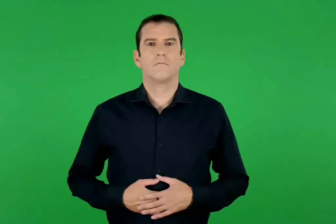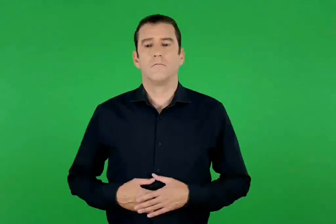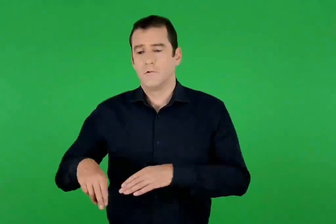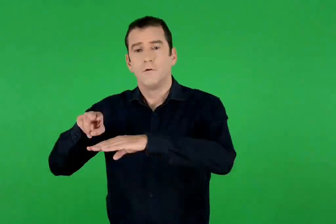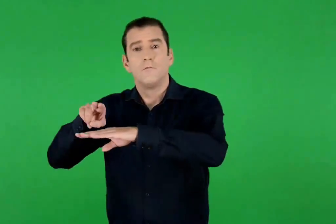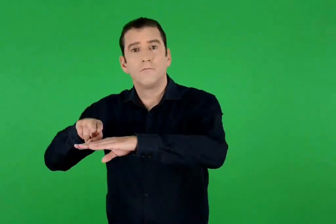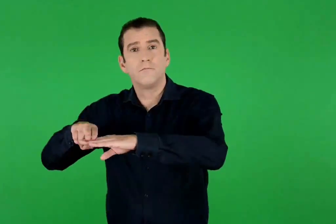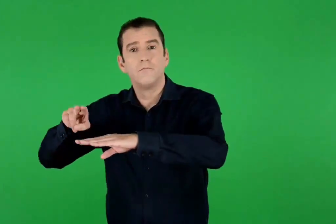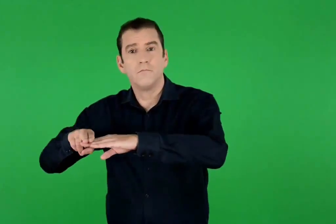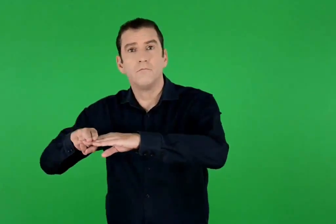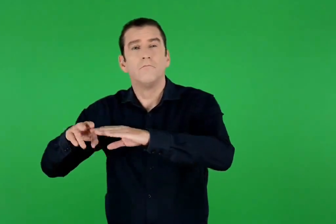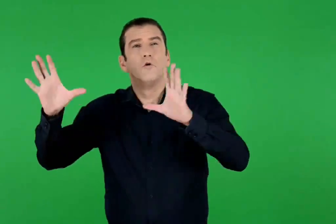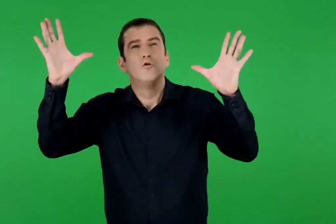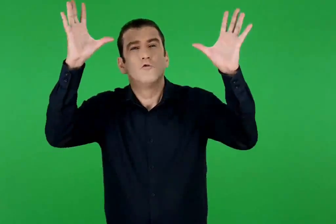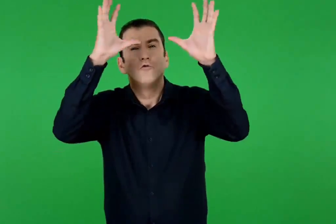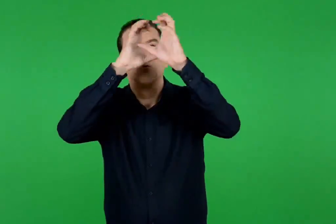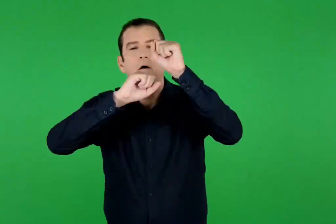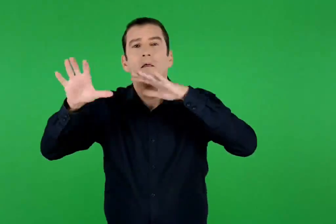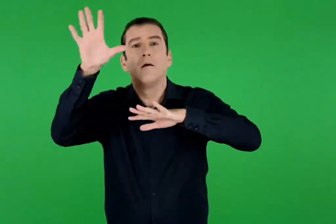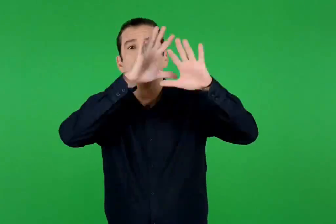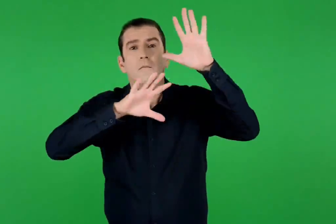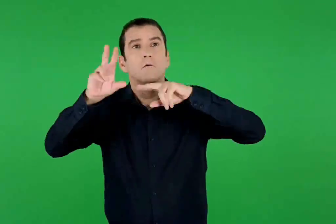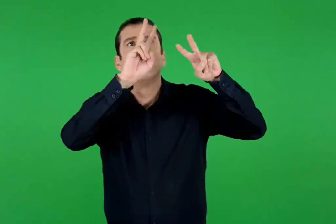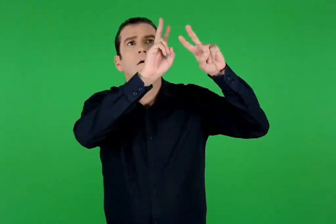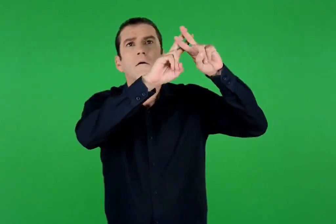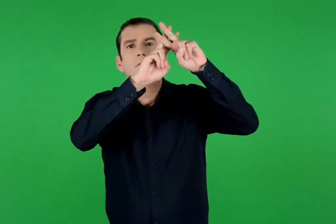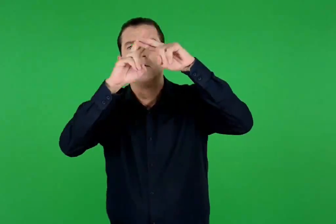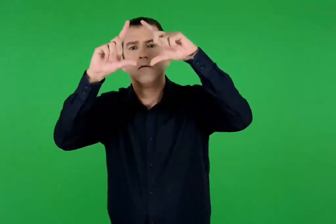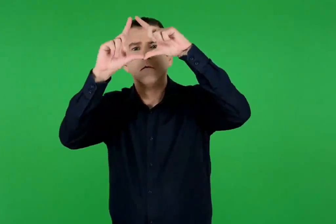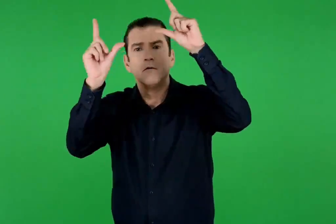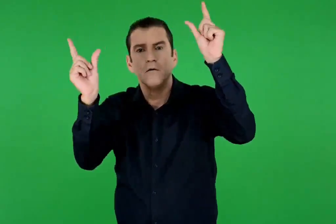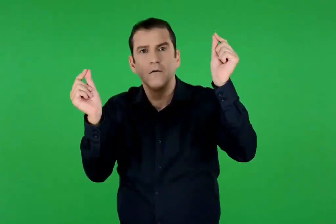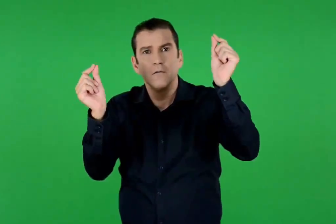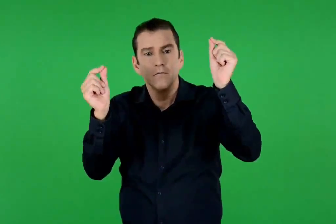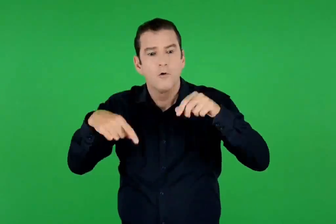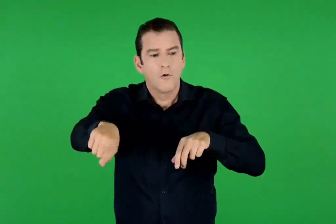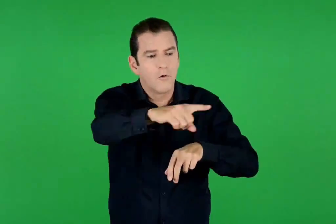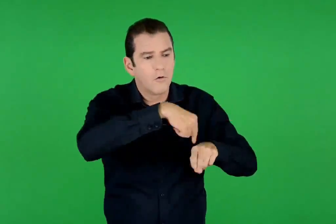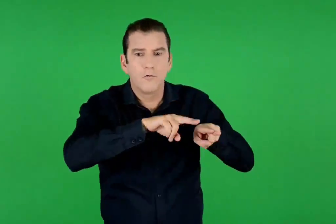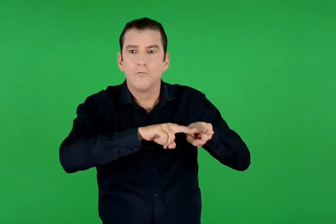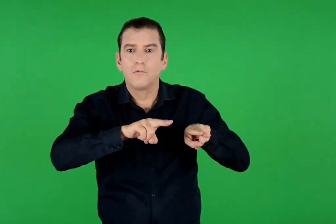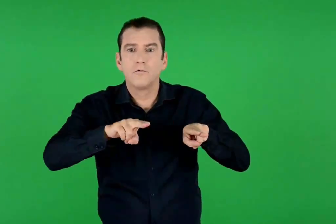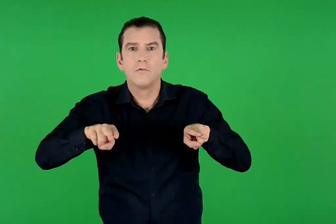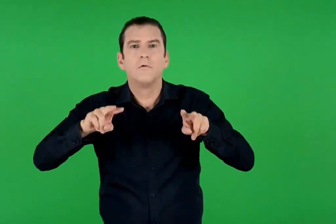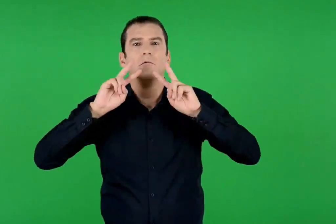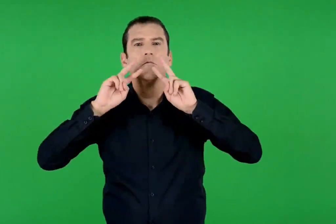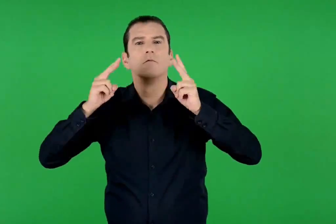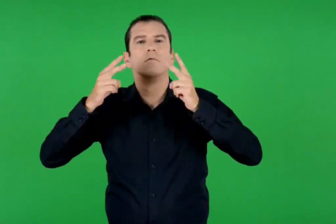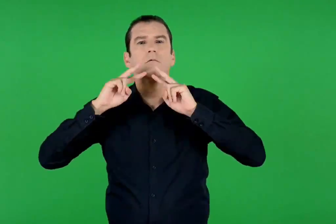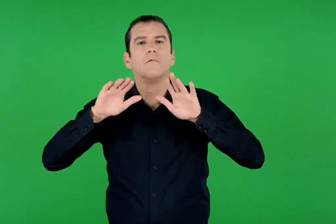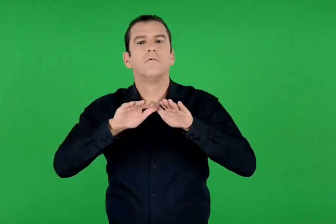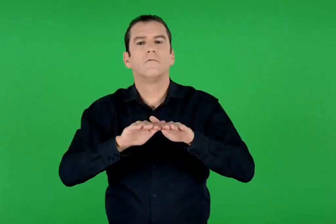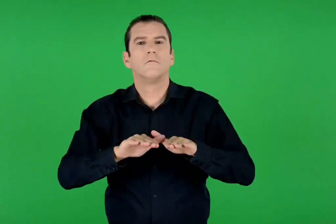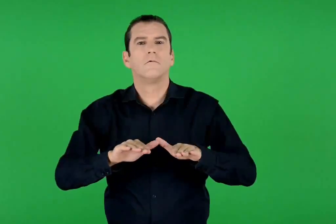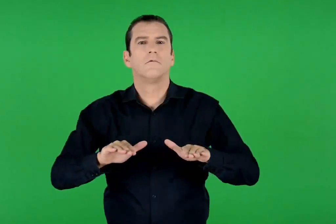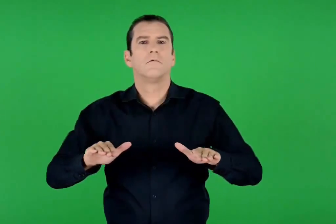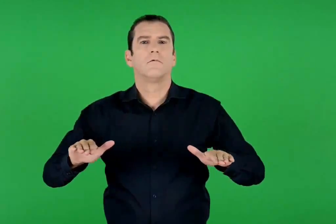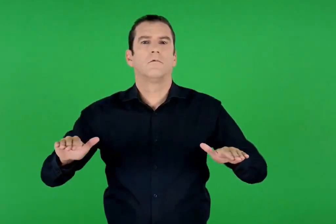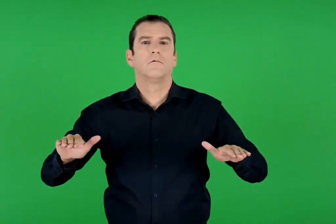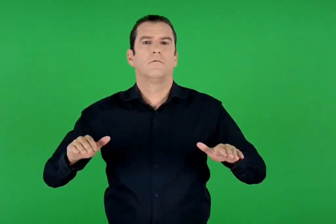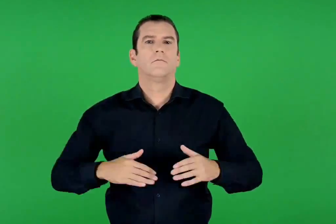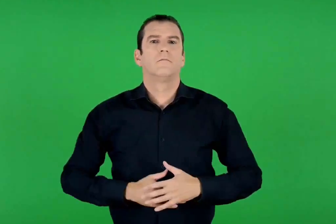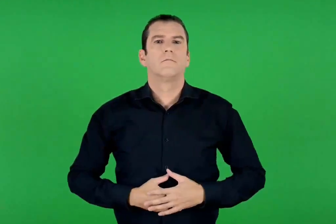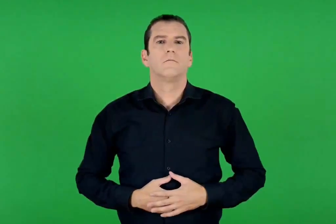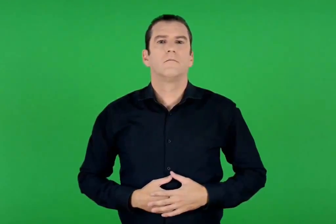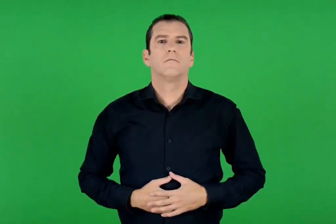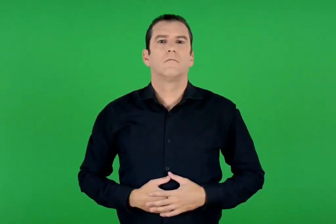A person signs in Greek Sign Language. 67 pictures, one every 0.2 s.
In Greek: μέσα στου μάγου αστρόφεγγου το μυστικό σκοτάδι με όλων των άλλων η αναπνοιά γαλήνια τους κυλά εμείς
